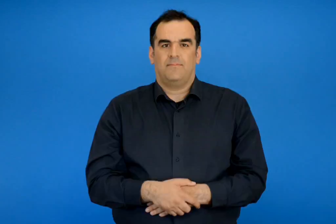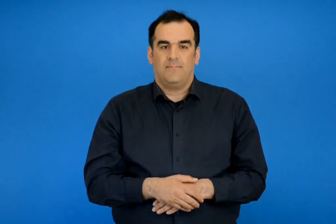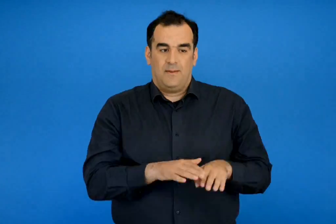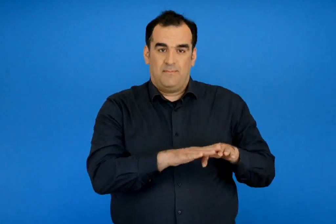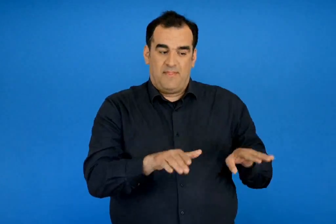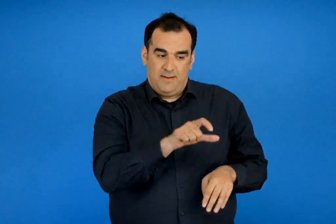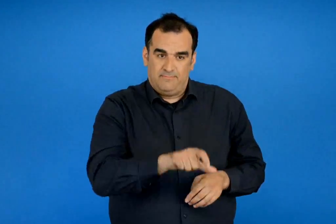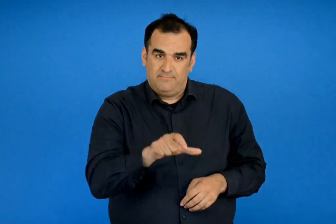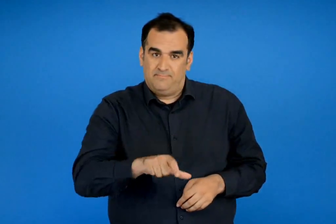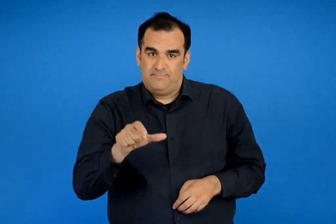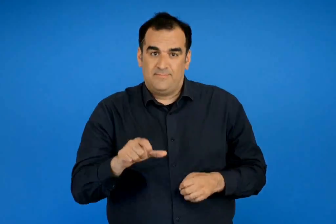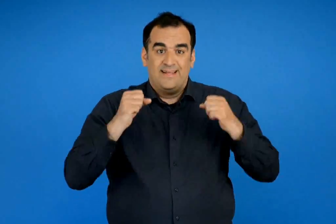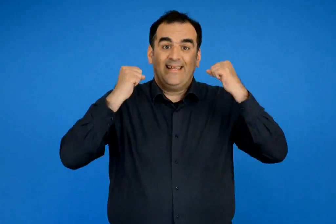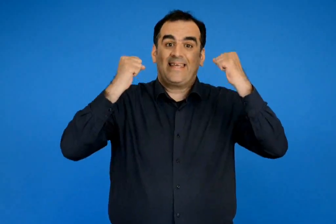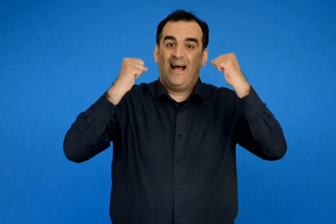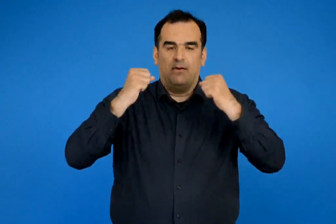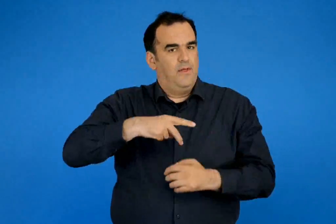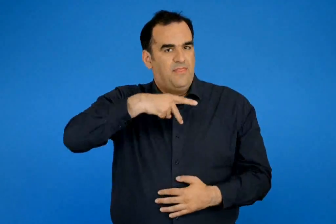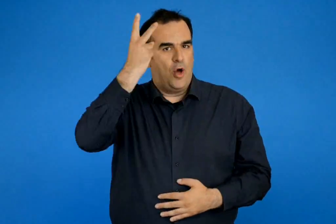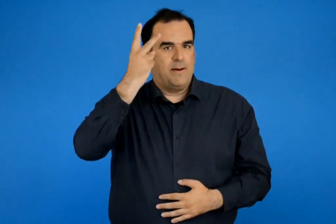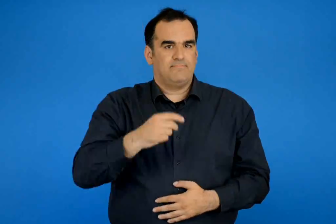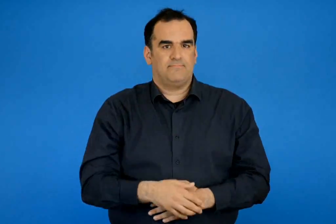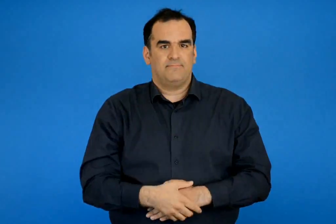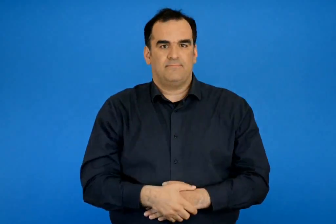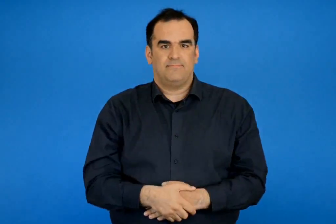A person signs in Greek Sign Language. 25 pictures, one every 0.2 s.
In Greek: κάθε παιδί έχει δικαίωμα στην υγειά
